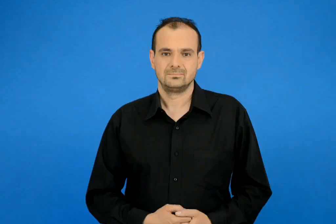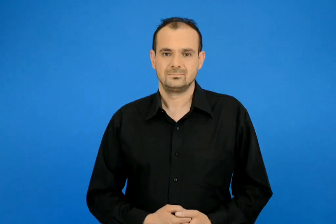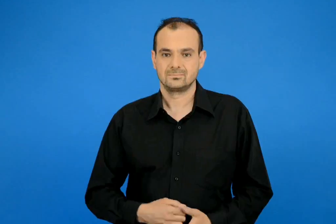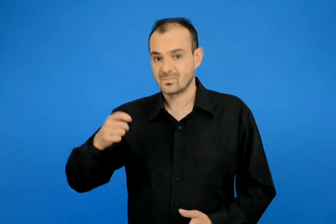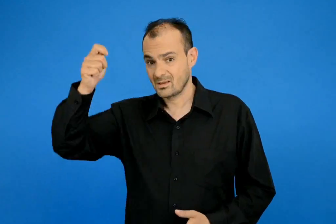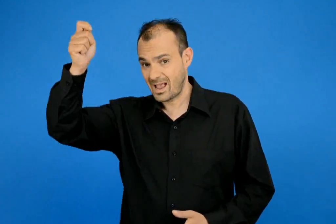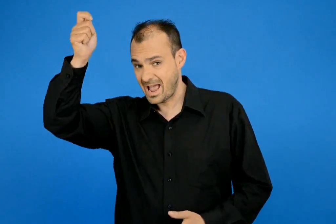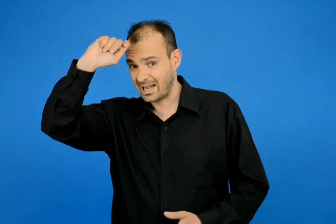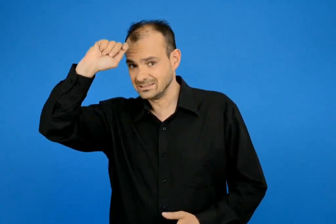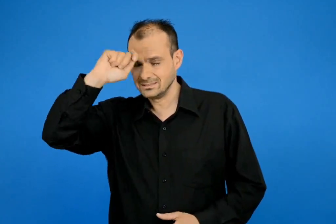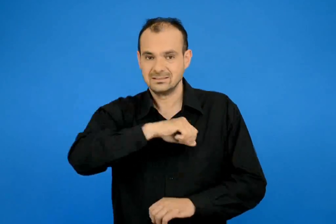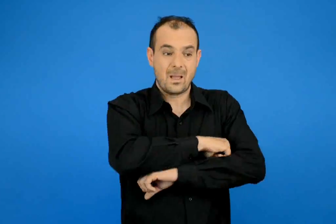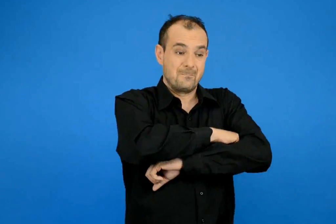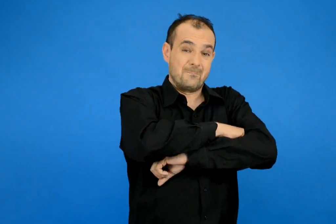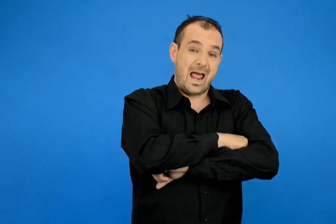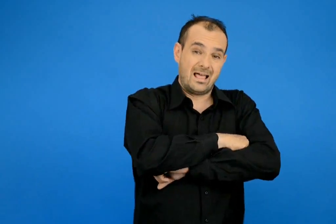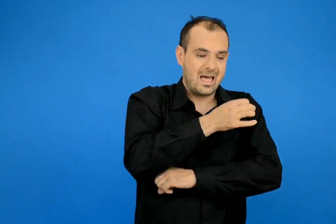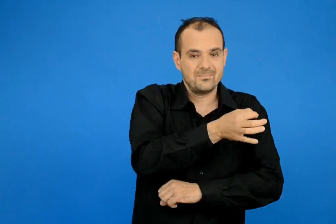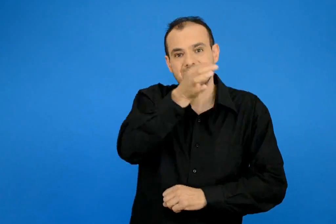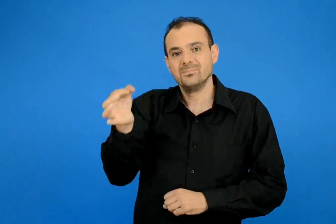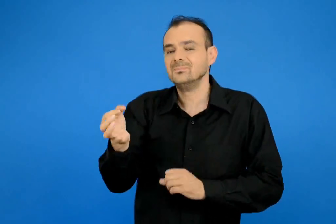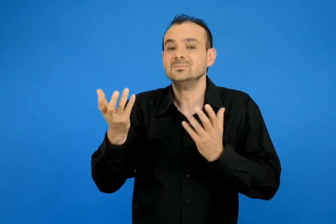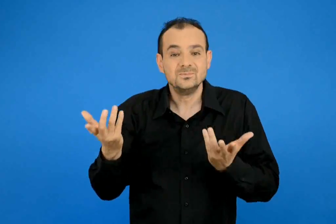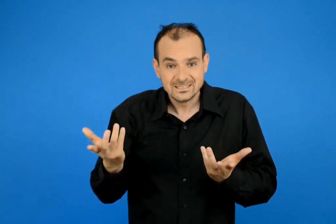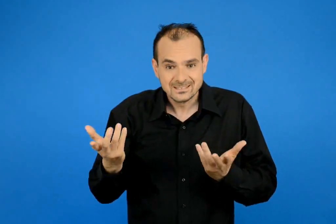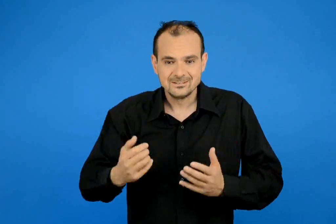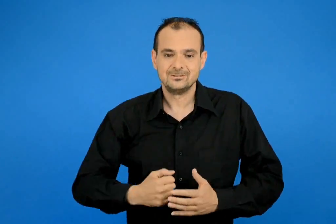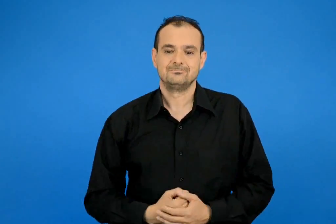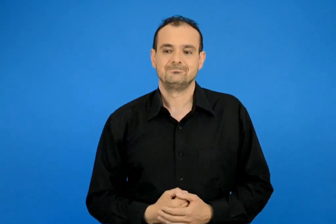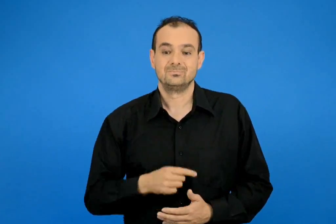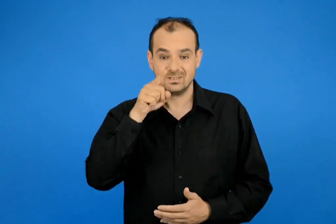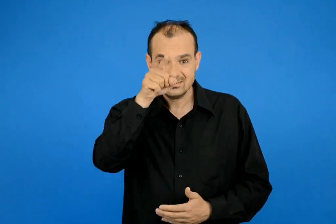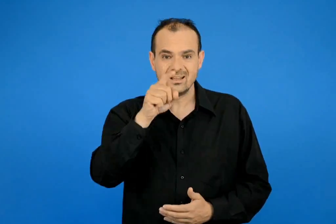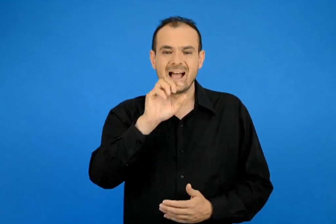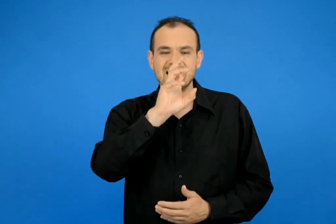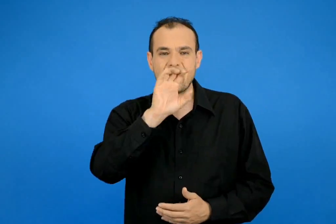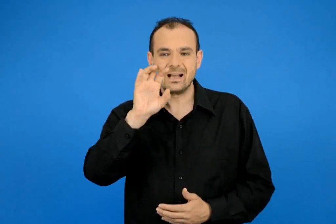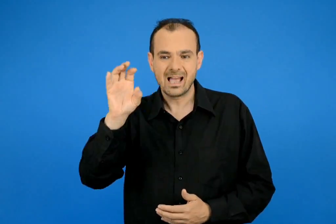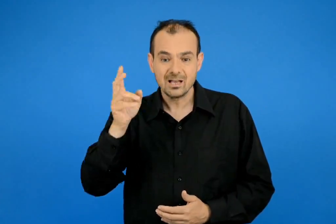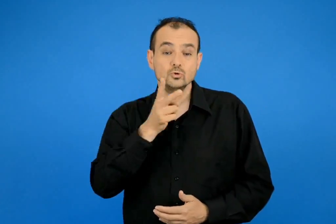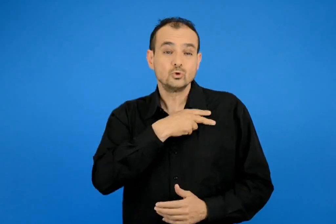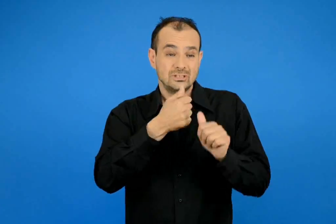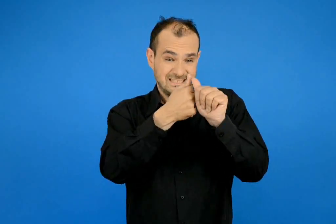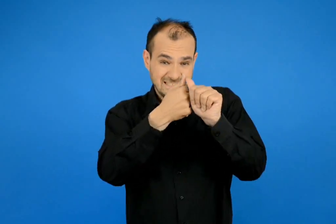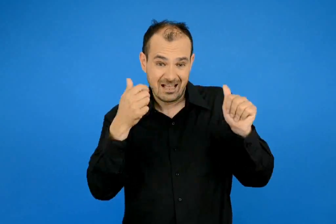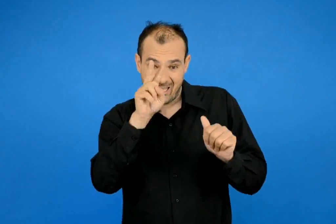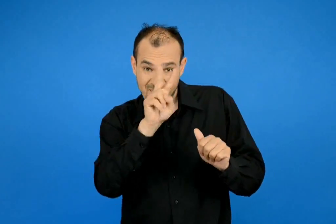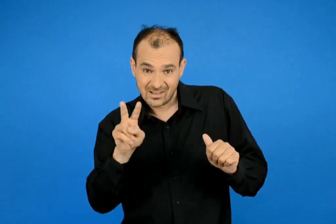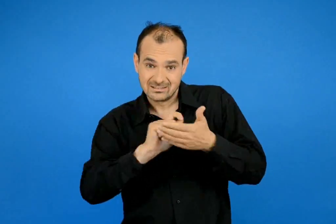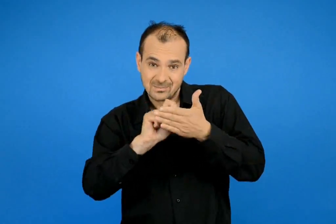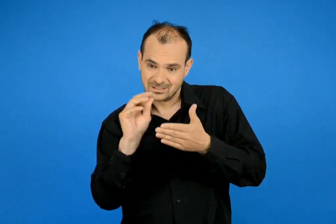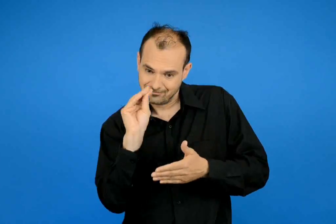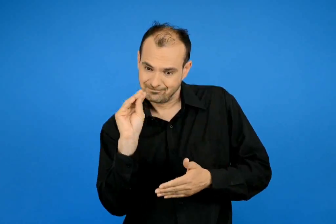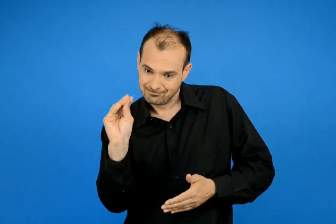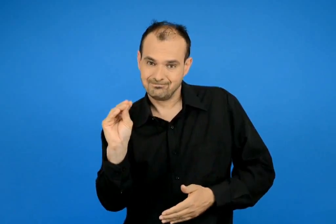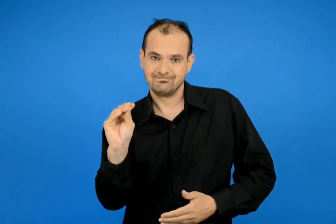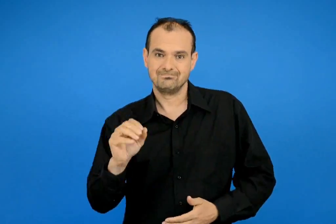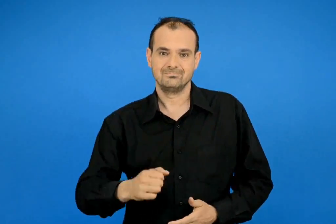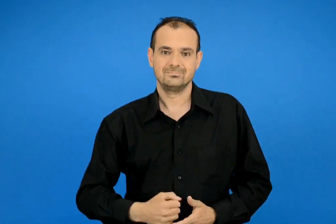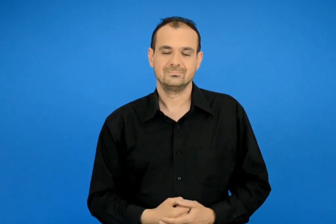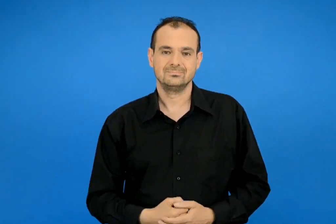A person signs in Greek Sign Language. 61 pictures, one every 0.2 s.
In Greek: τι είπε η μαρίνα στον άρη ; γράψε τα γράμματα στη σωστή σειρά και διάβασε
